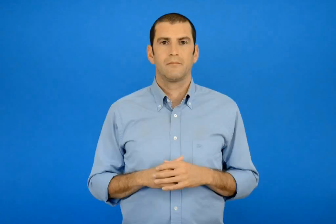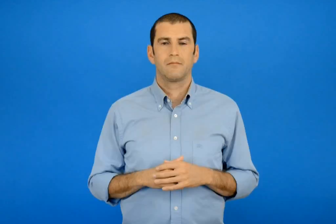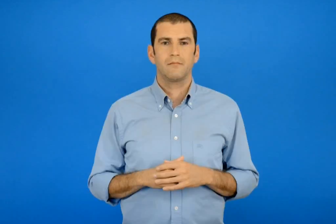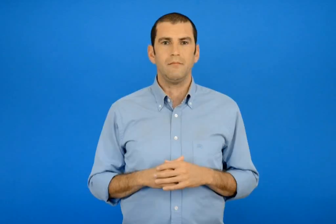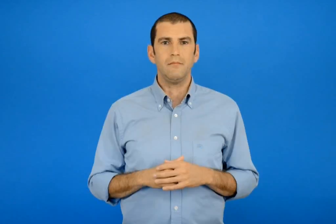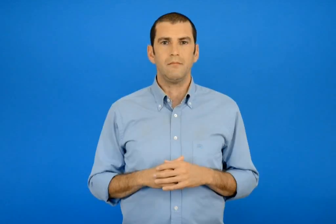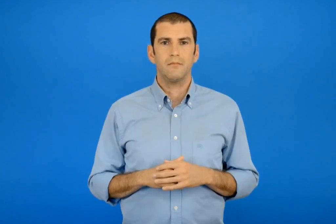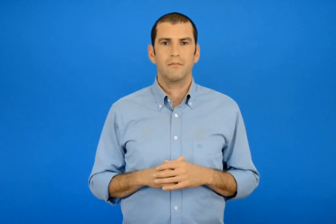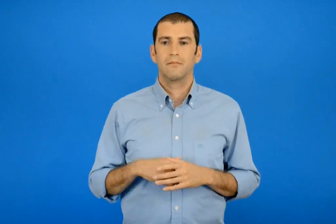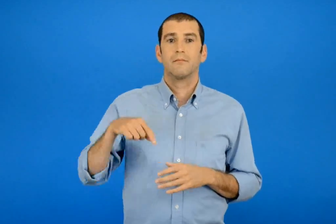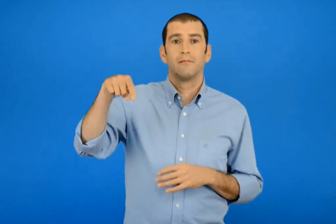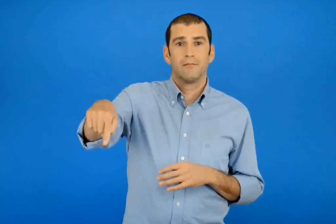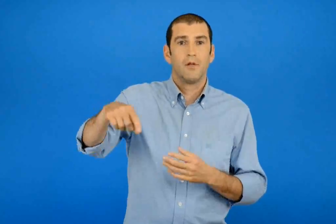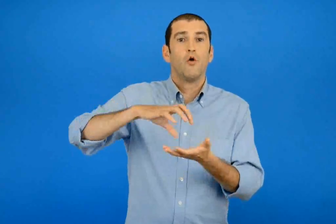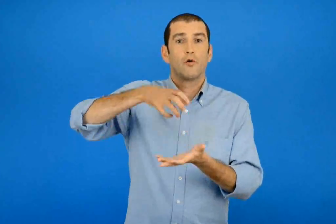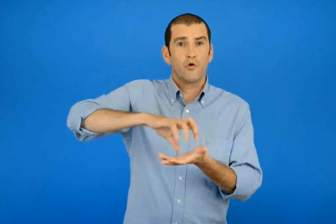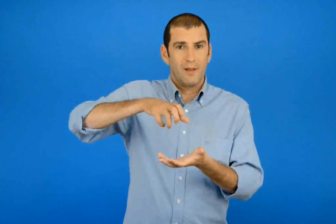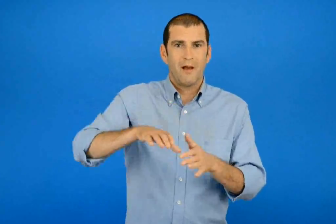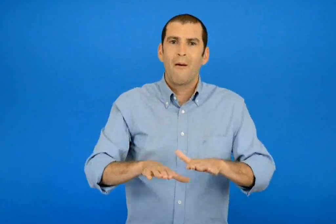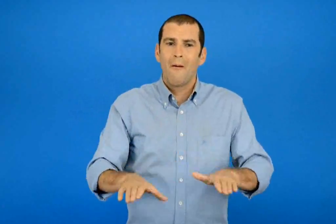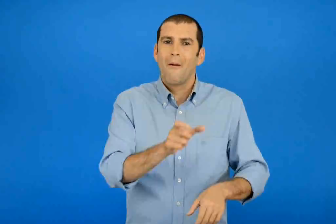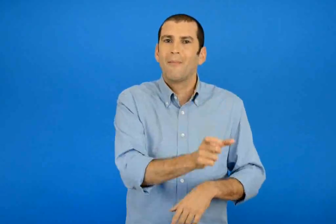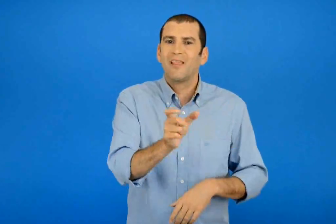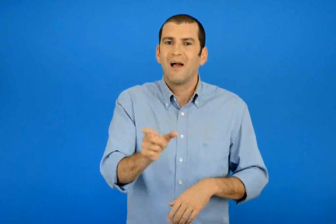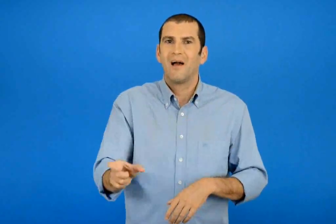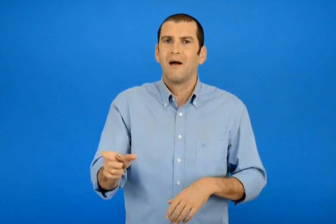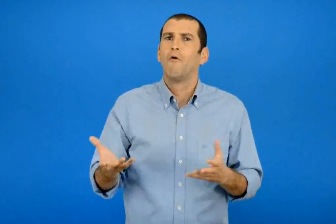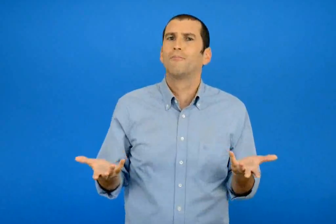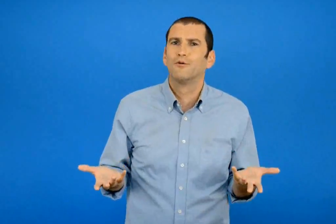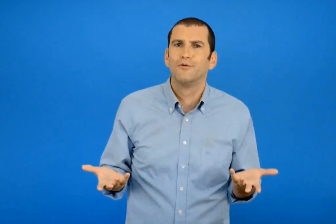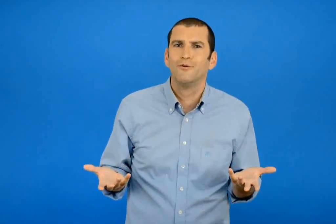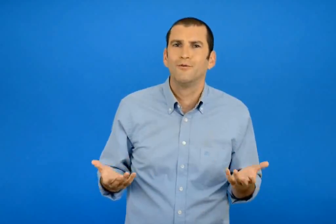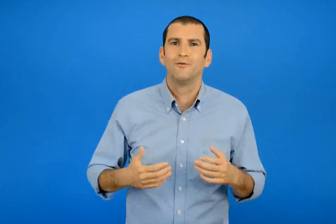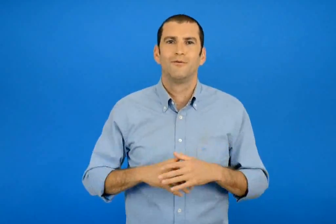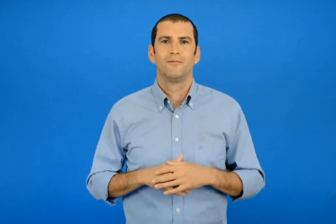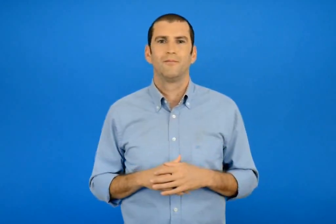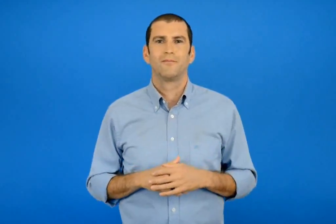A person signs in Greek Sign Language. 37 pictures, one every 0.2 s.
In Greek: πως είναι τα παιδιά στη χωχαρουπα ;
